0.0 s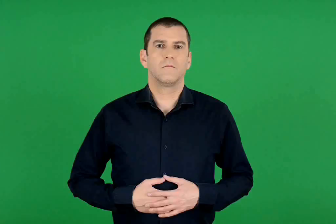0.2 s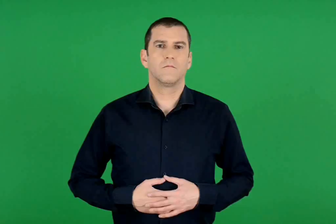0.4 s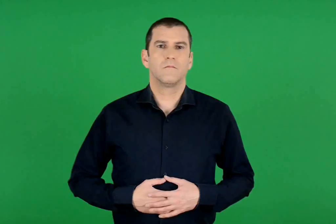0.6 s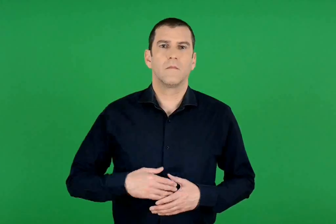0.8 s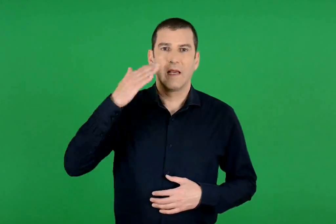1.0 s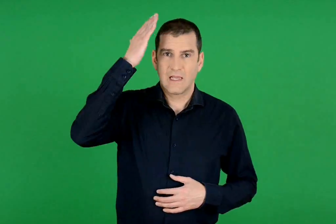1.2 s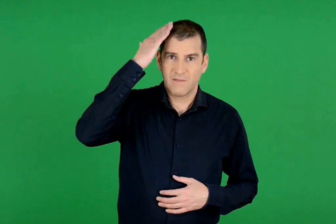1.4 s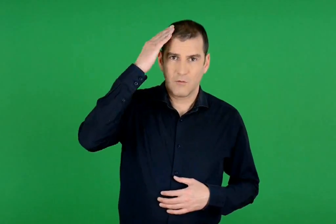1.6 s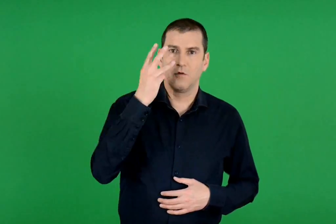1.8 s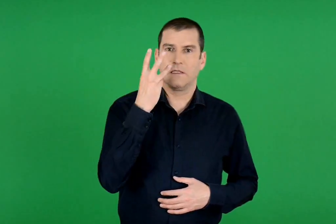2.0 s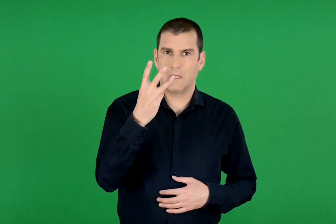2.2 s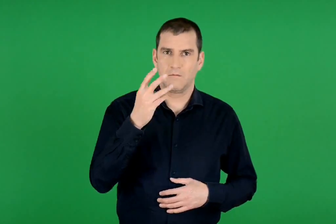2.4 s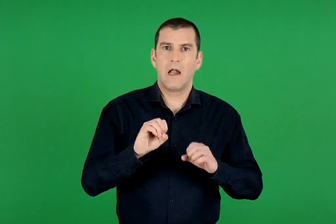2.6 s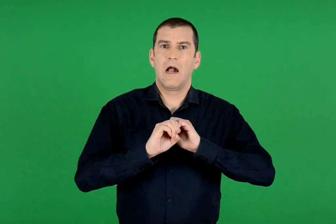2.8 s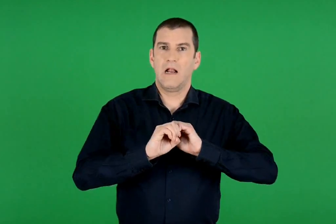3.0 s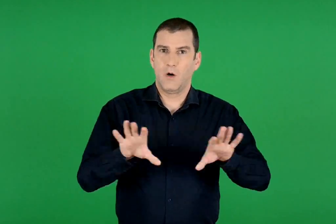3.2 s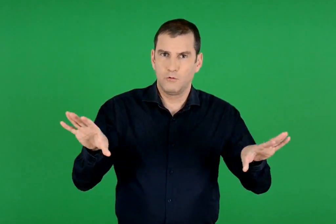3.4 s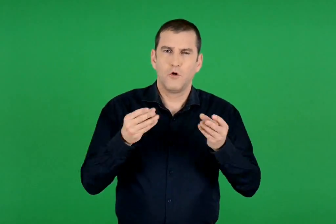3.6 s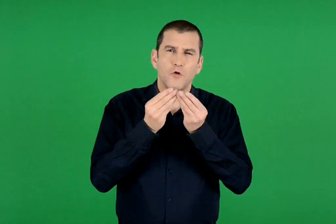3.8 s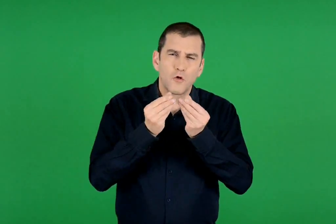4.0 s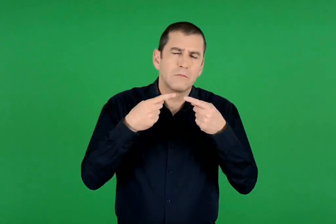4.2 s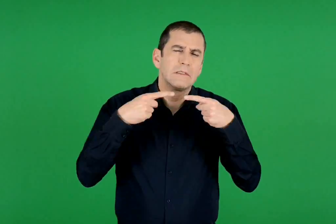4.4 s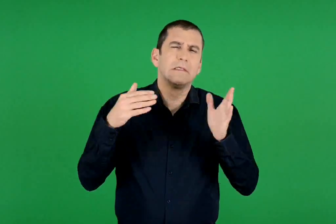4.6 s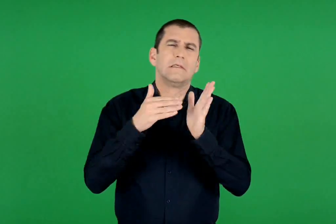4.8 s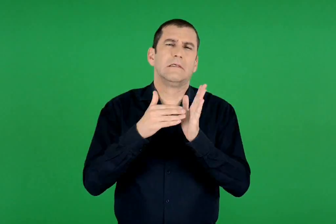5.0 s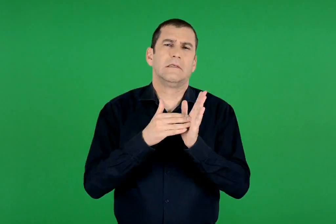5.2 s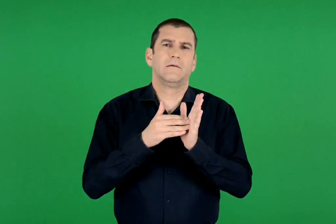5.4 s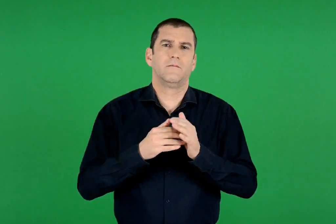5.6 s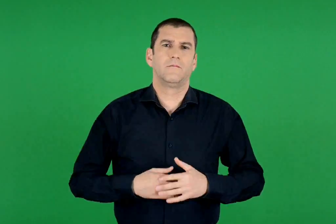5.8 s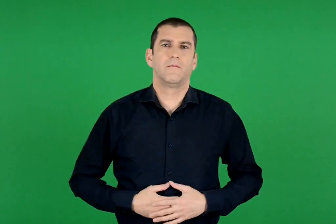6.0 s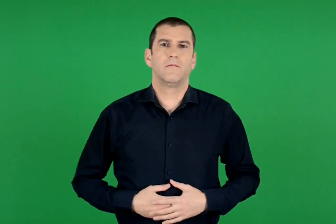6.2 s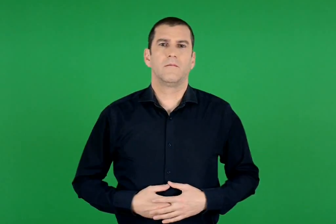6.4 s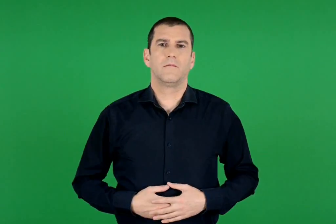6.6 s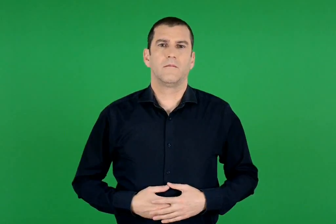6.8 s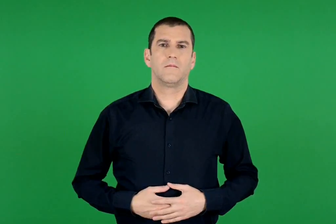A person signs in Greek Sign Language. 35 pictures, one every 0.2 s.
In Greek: κεφάλαιο 3. ενημέρωση με χίλιους τρόπους
